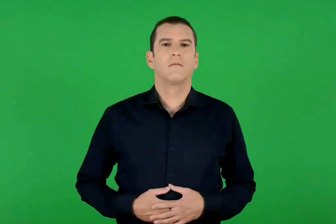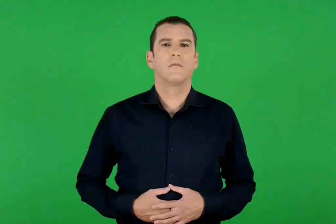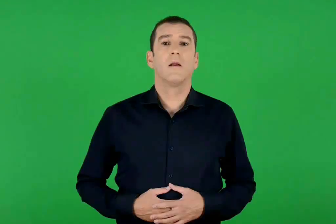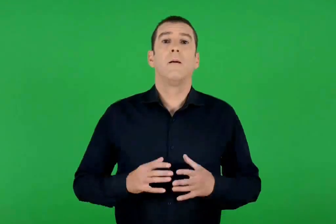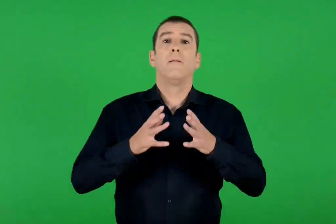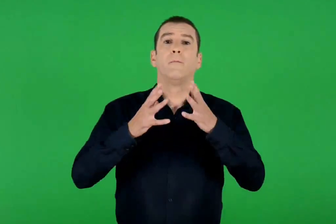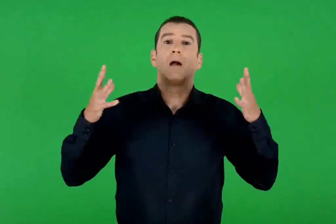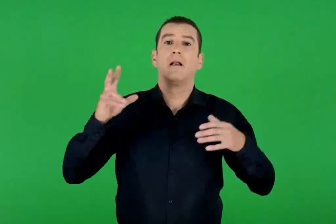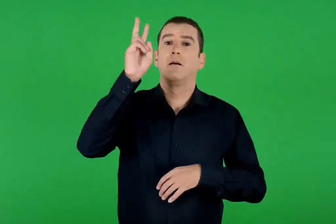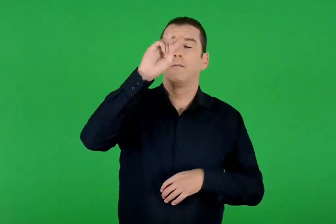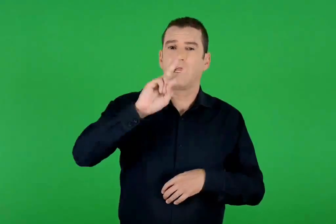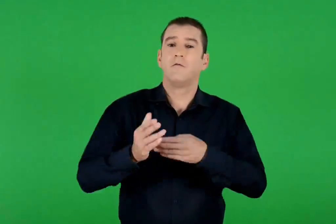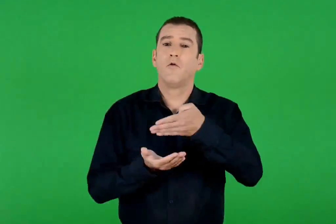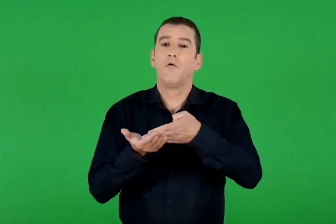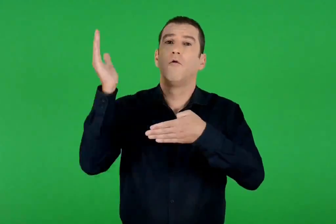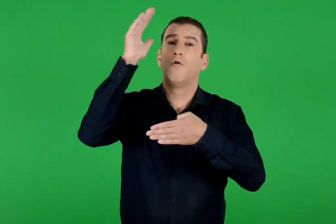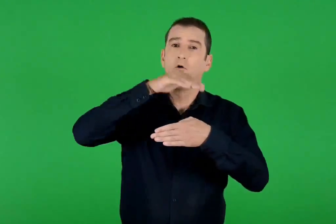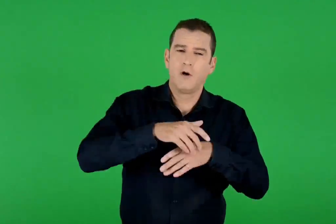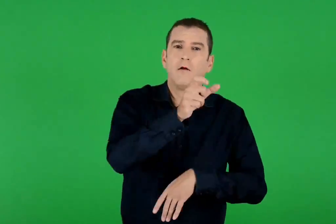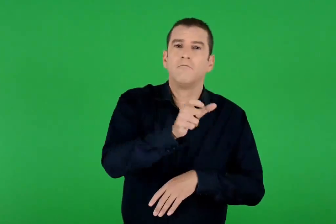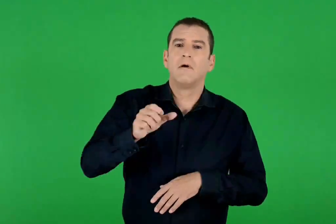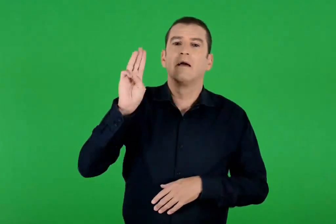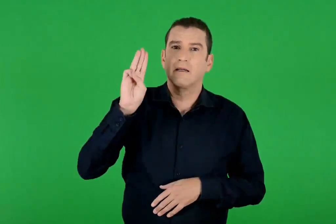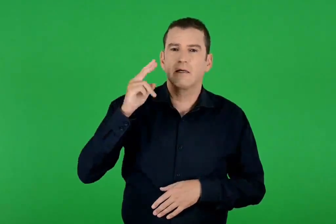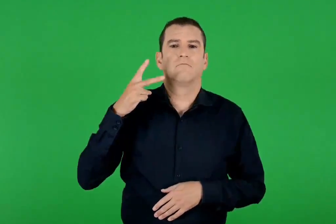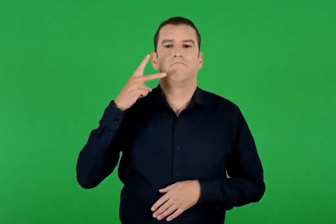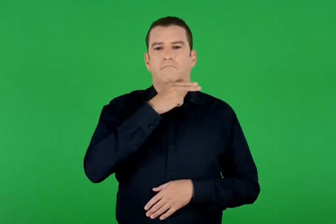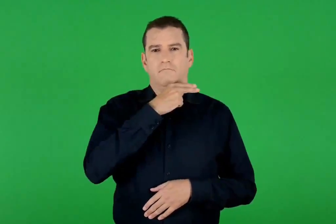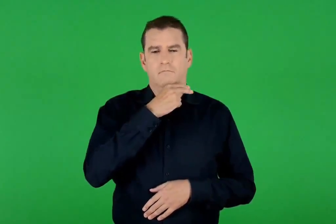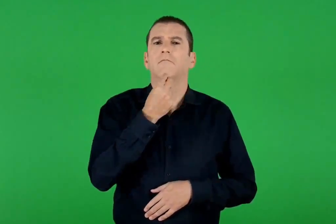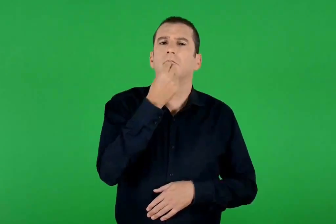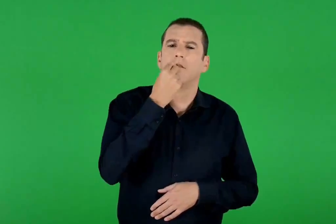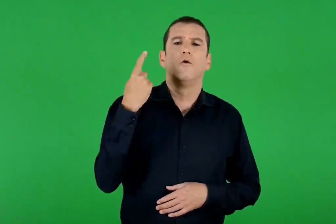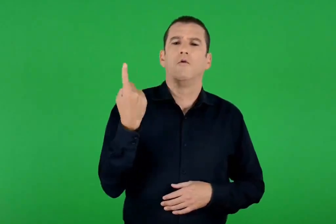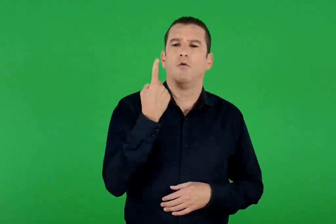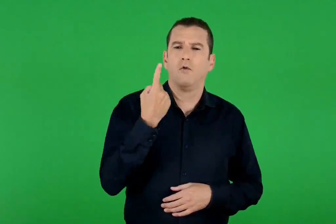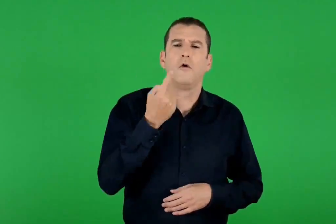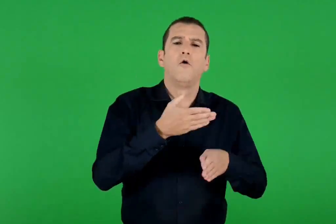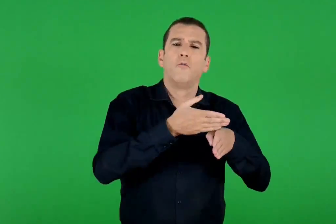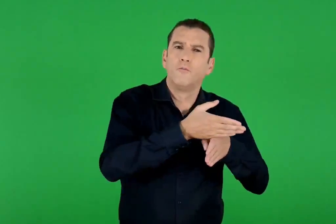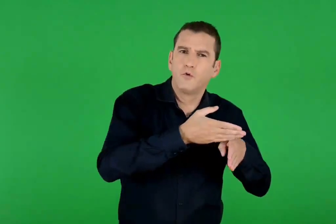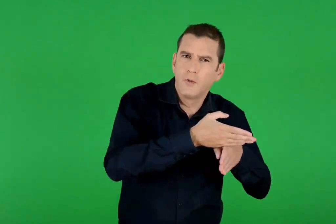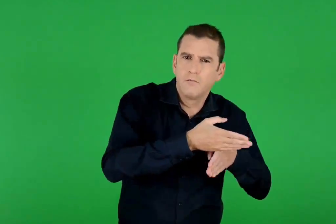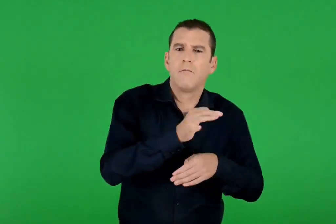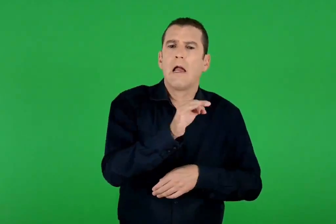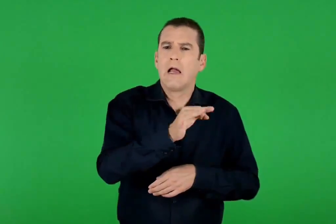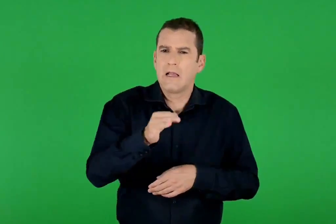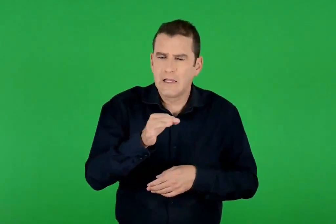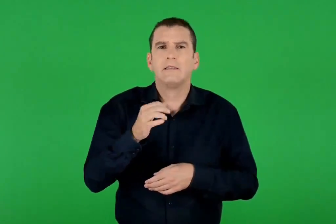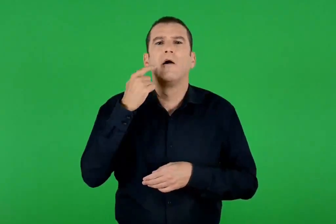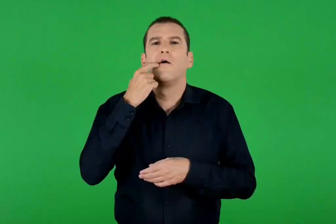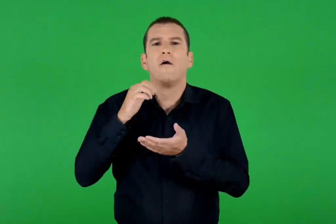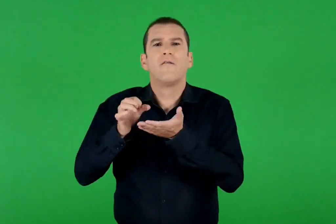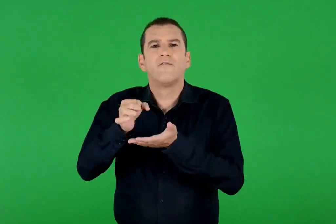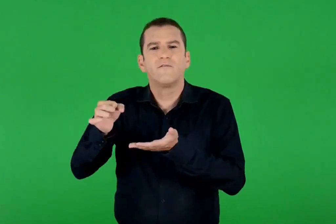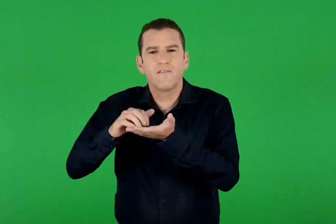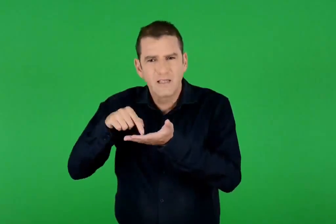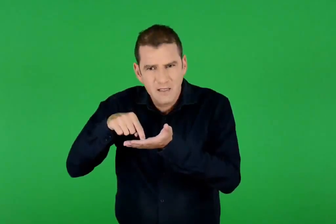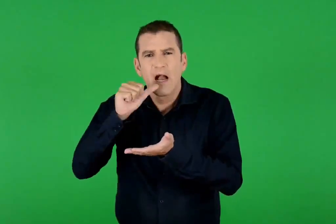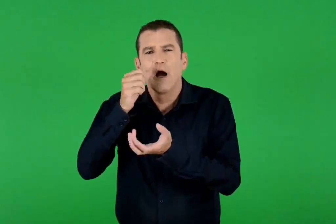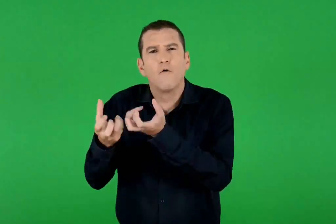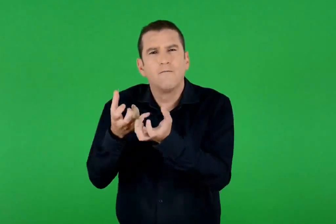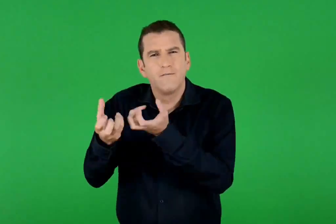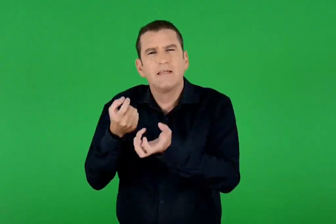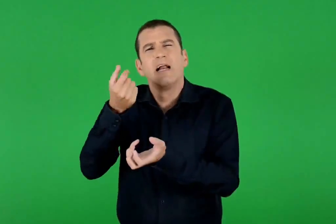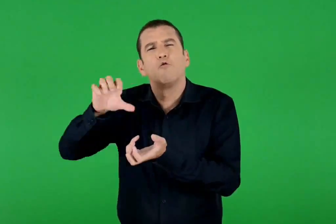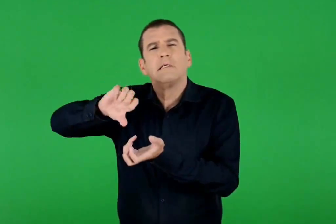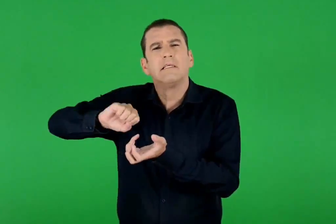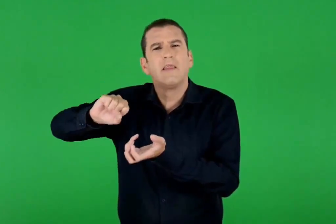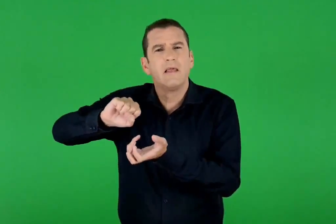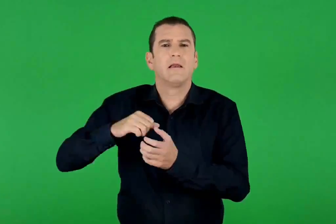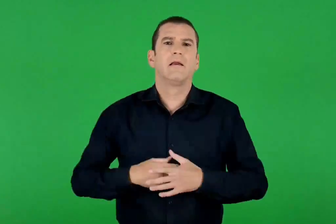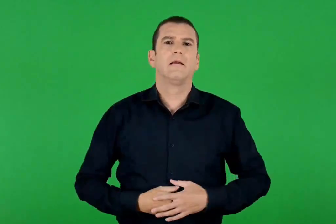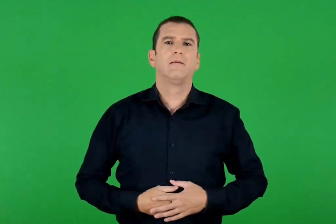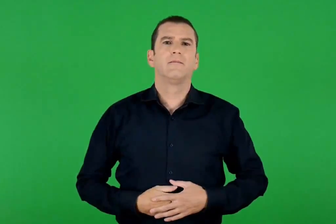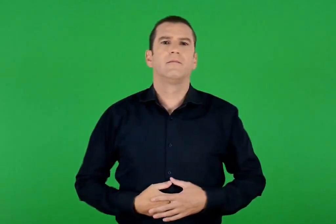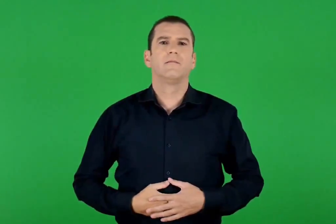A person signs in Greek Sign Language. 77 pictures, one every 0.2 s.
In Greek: όλη την ημέρα της μεγάλης παρασκευής οι χριστιανοί νηστεύουν. τρώνε συνήθως μόνο ψωμί , ελιές και νερόβραστη φακή με λίγο ξίδι
